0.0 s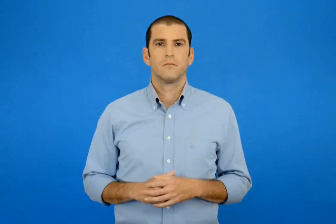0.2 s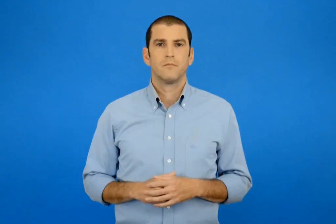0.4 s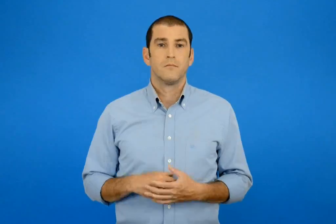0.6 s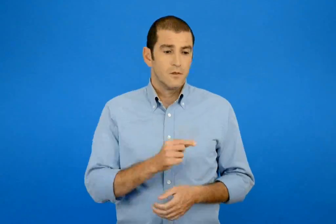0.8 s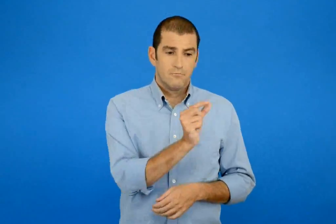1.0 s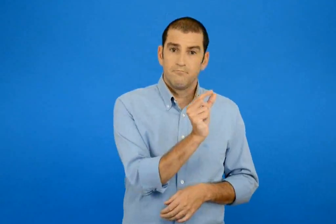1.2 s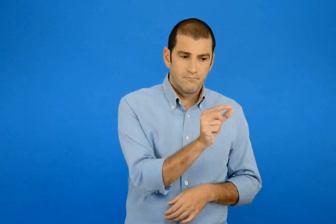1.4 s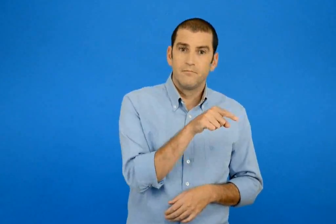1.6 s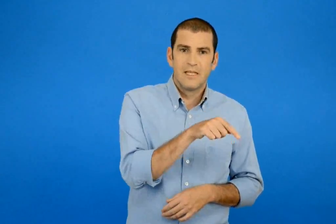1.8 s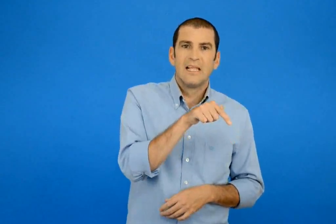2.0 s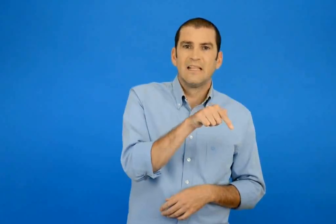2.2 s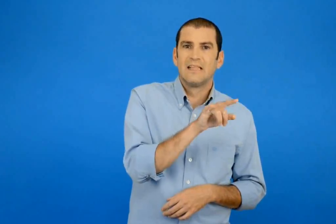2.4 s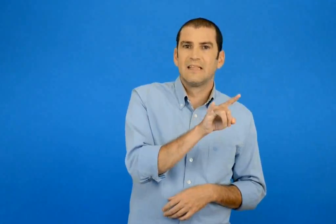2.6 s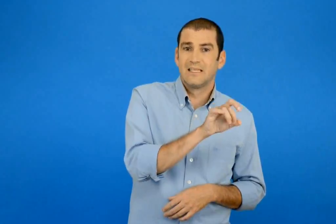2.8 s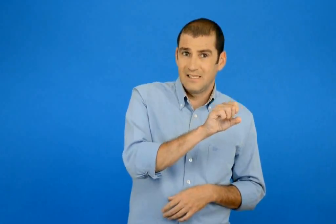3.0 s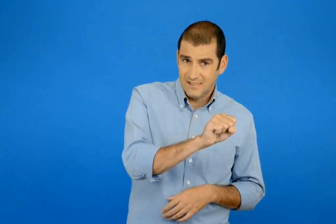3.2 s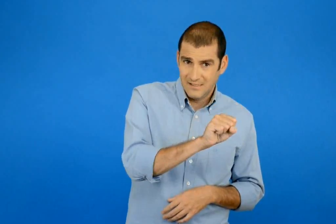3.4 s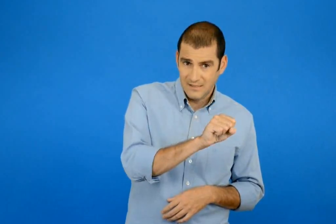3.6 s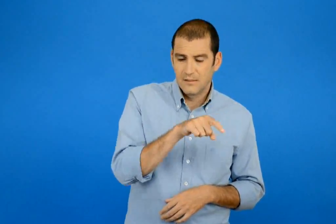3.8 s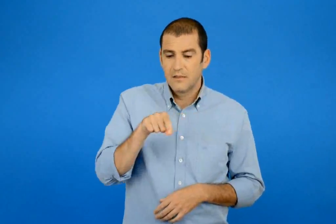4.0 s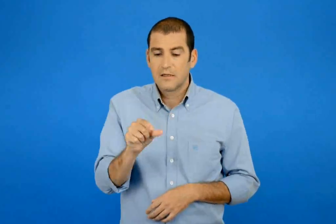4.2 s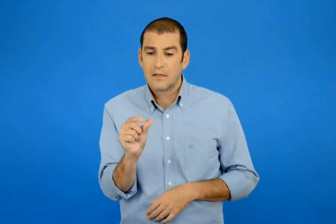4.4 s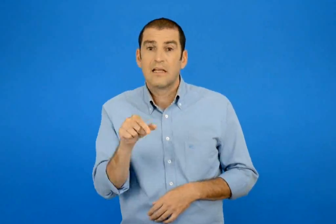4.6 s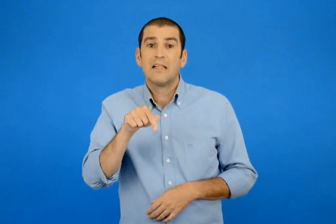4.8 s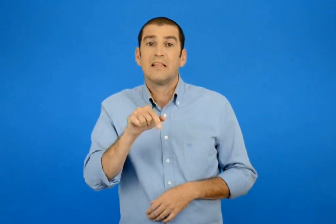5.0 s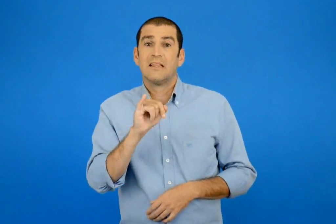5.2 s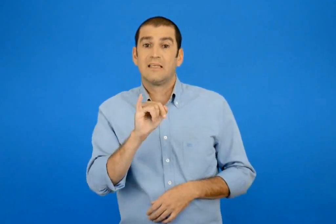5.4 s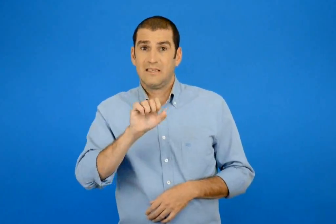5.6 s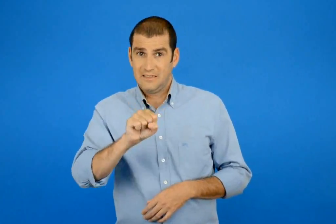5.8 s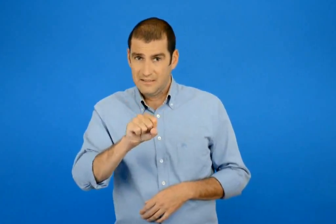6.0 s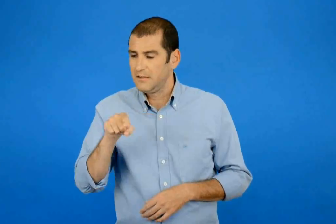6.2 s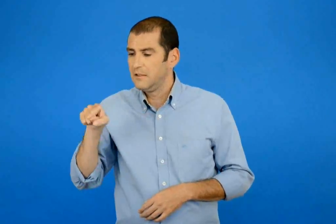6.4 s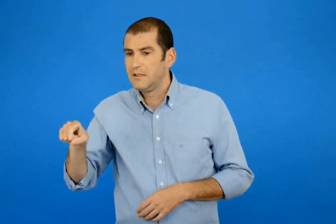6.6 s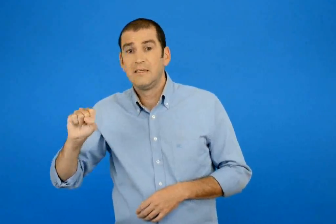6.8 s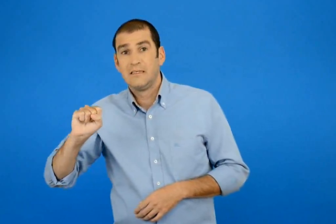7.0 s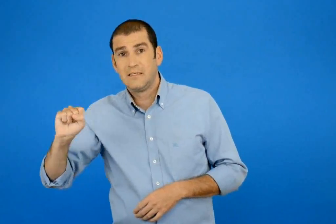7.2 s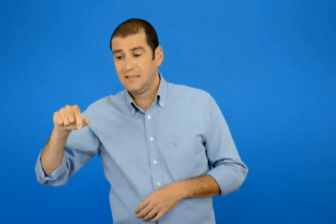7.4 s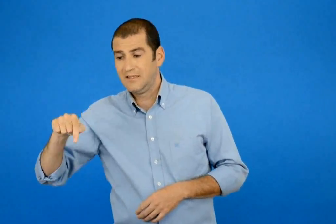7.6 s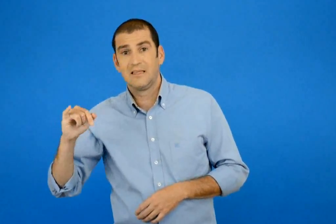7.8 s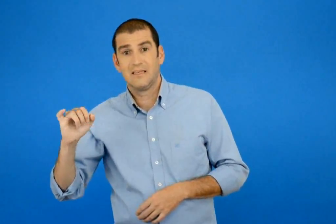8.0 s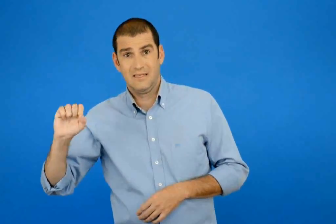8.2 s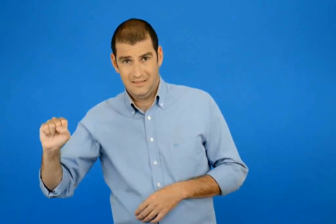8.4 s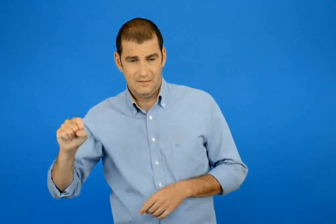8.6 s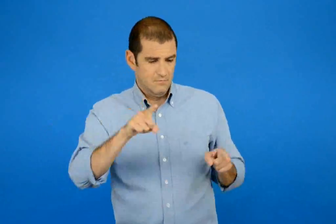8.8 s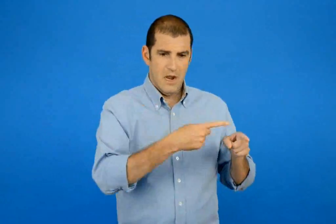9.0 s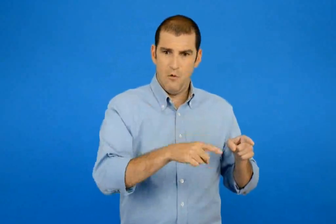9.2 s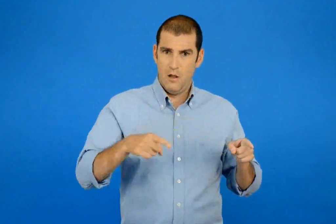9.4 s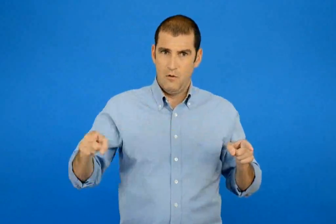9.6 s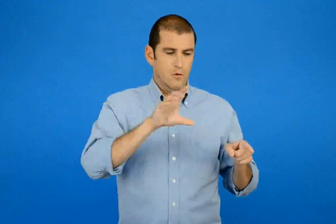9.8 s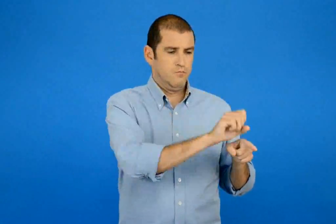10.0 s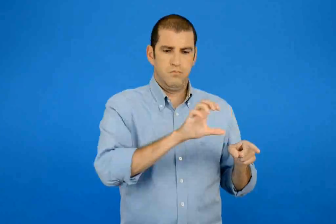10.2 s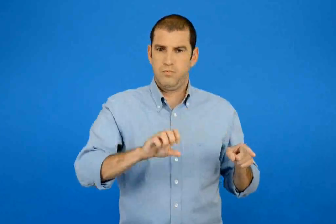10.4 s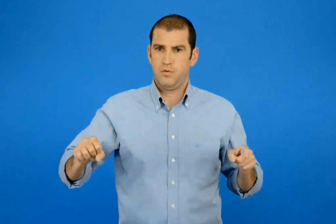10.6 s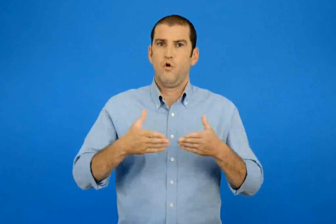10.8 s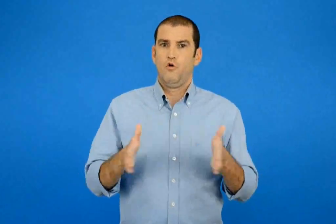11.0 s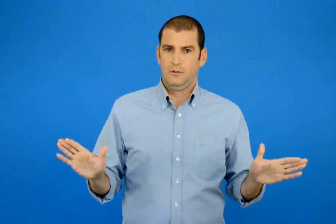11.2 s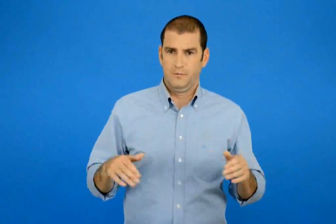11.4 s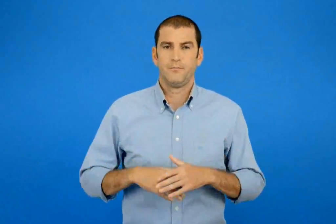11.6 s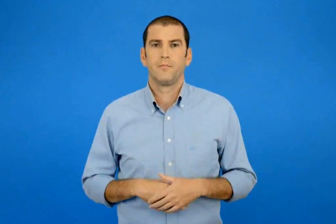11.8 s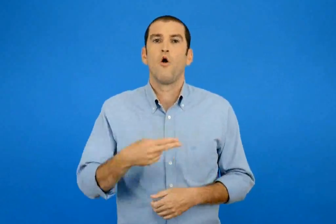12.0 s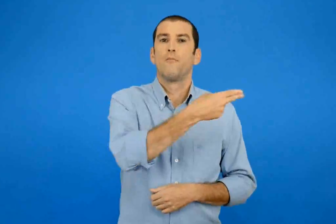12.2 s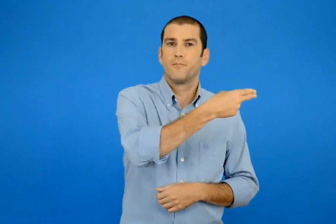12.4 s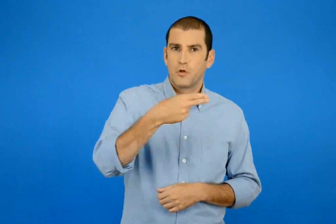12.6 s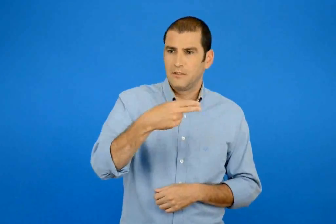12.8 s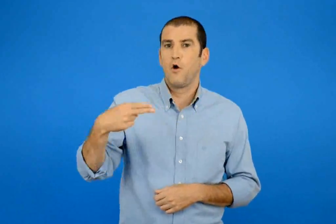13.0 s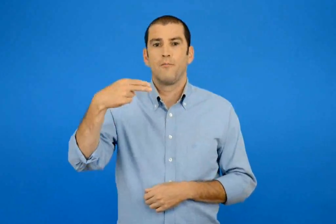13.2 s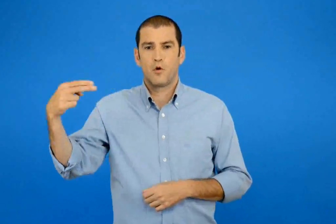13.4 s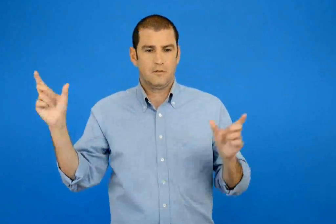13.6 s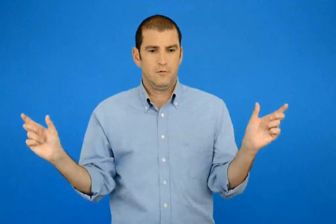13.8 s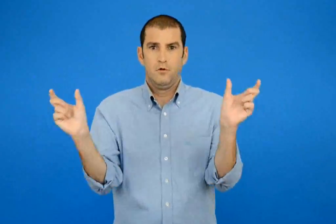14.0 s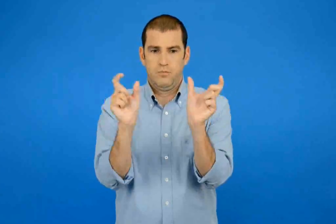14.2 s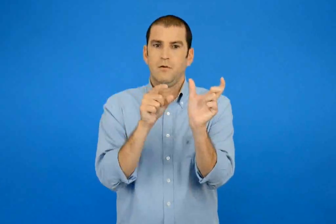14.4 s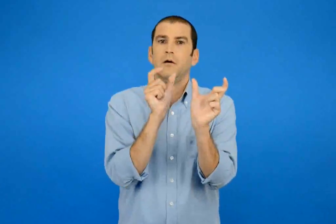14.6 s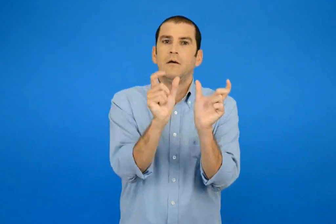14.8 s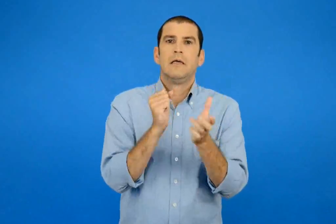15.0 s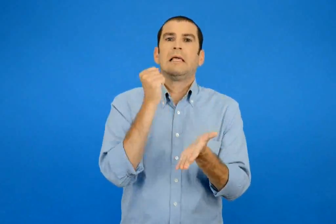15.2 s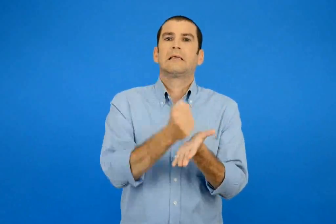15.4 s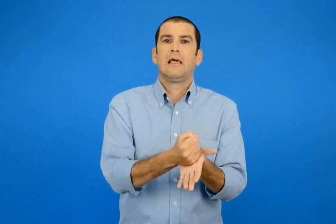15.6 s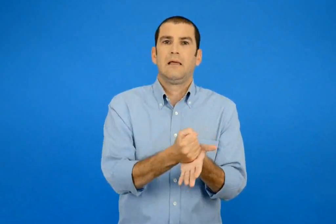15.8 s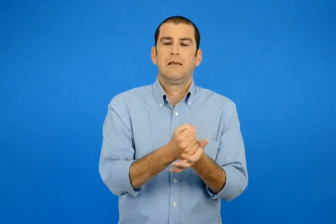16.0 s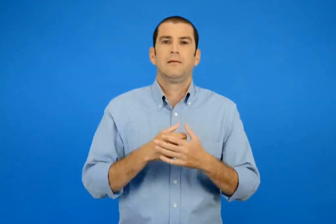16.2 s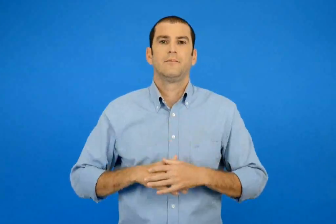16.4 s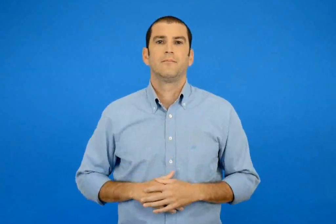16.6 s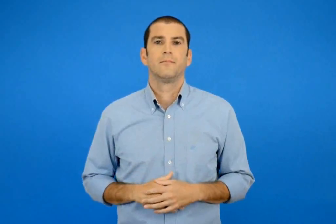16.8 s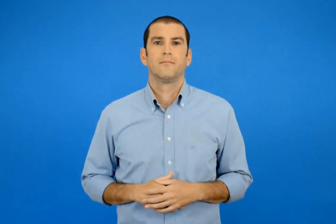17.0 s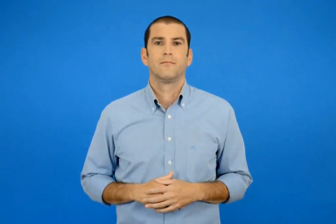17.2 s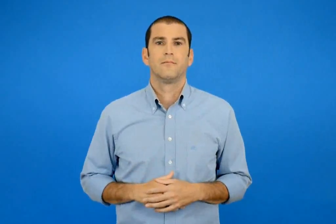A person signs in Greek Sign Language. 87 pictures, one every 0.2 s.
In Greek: να ξεχωρίζεις μεταξύ τους τα της με ήτα τις με γιώτα και στις να συνδέεις προτάσεις με το και
